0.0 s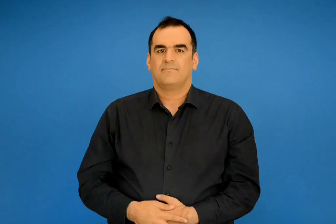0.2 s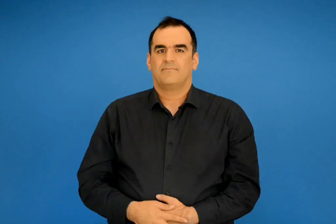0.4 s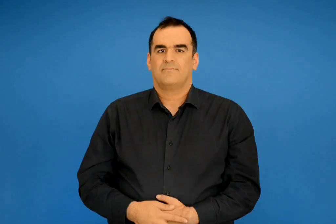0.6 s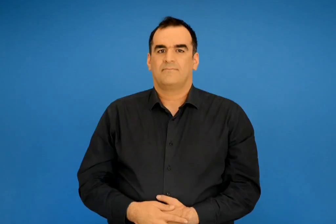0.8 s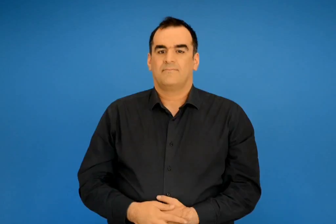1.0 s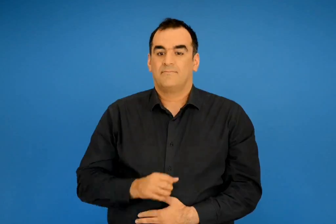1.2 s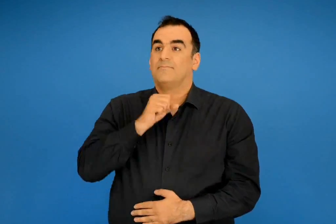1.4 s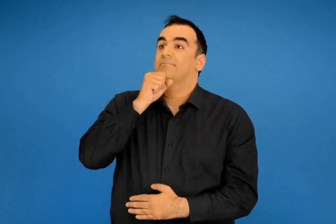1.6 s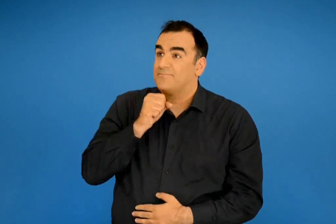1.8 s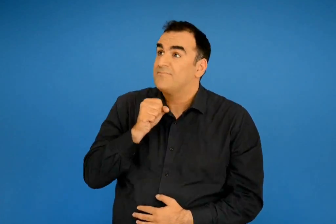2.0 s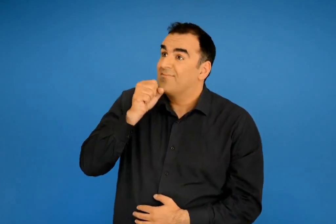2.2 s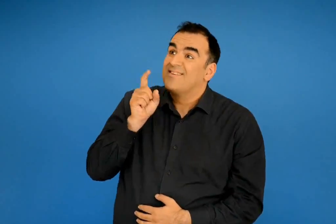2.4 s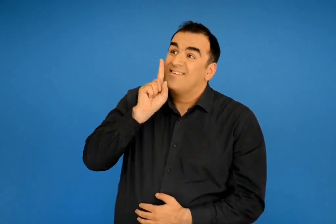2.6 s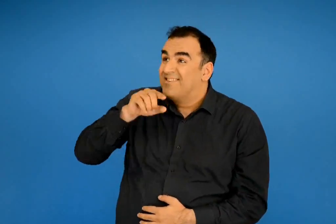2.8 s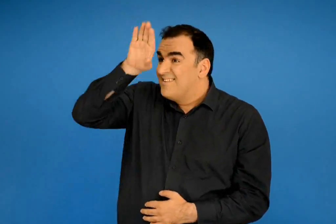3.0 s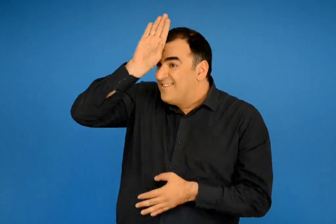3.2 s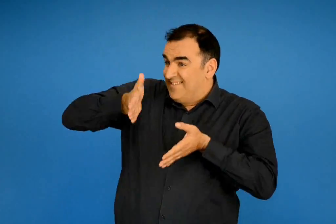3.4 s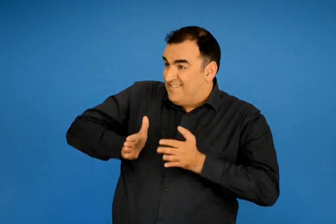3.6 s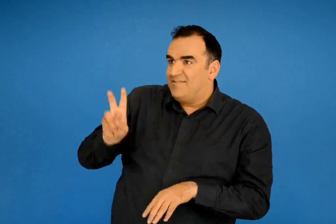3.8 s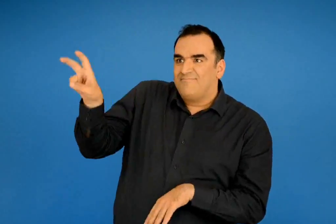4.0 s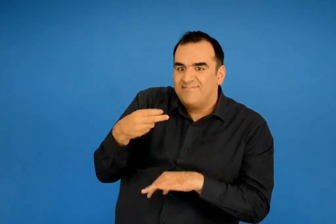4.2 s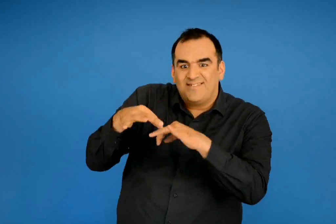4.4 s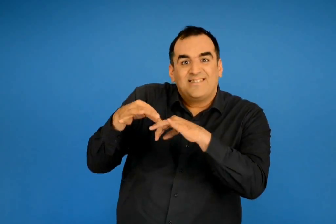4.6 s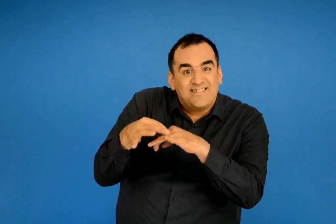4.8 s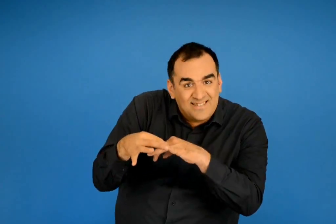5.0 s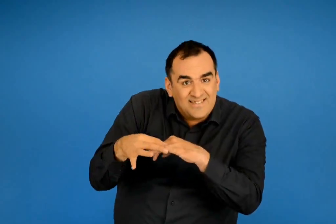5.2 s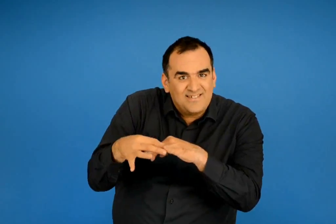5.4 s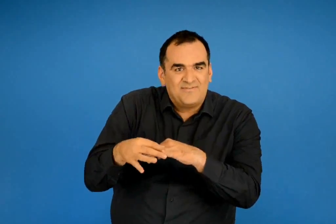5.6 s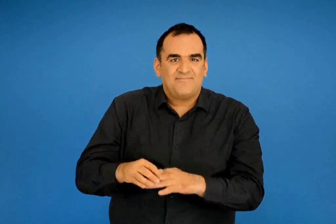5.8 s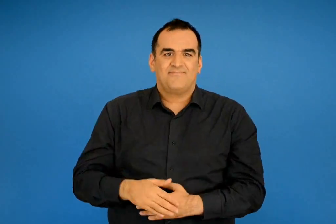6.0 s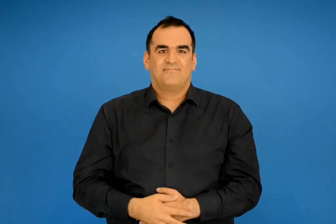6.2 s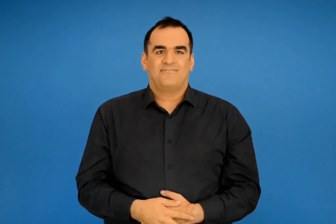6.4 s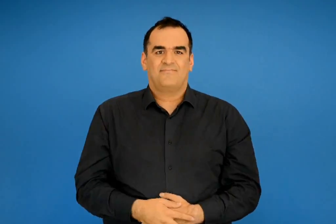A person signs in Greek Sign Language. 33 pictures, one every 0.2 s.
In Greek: χατζηαβατης τη βεζυροπούλα για σύζυγο
